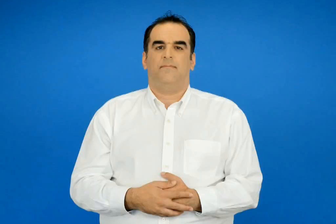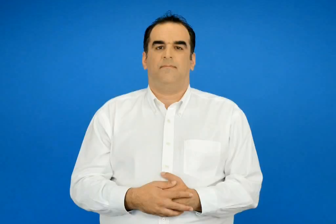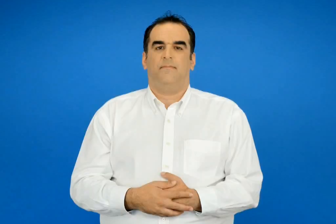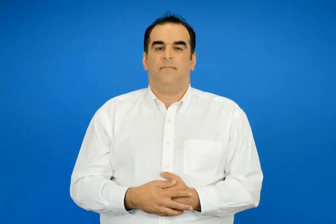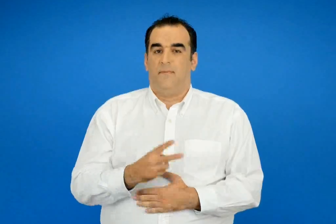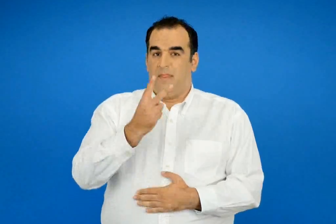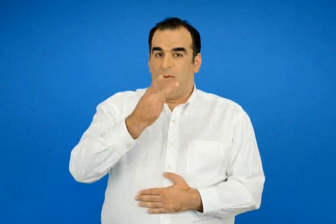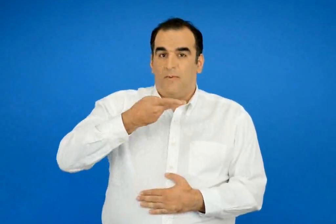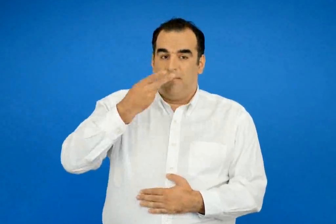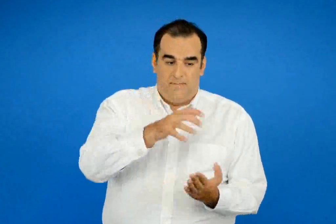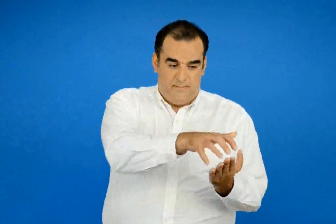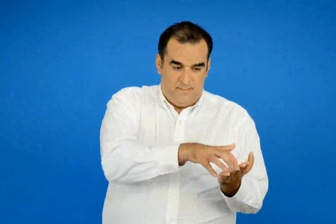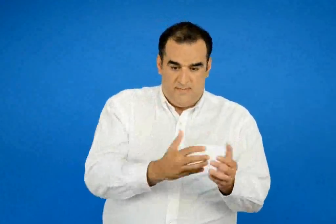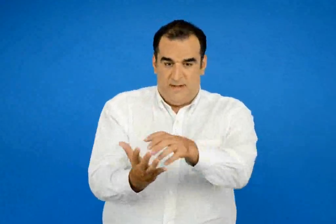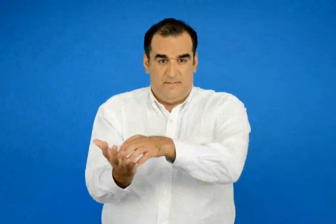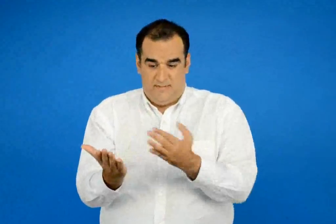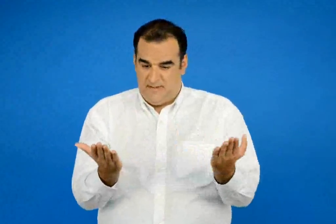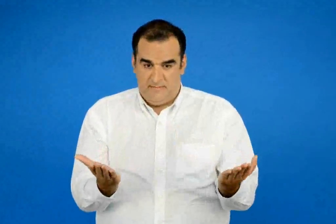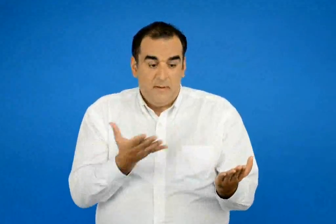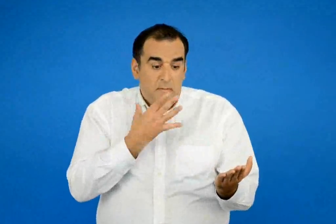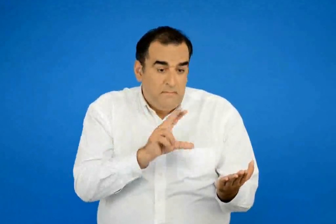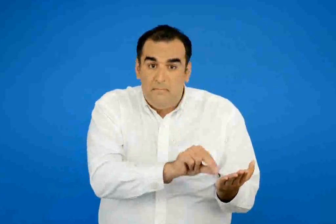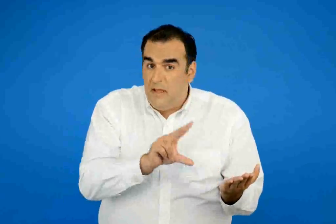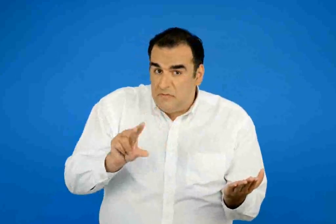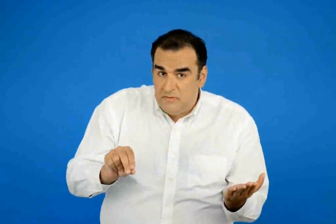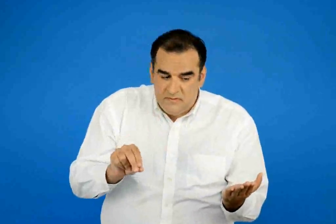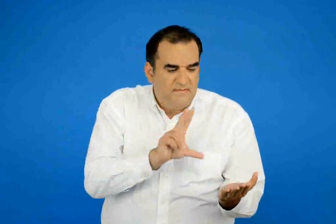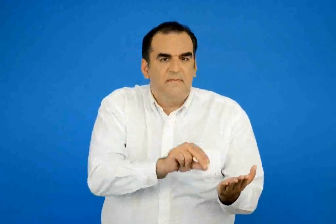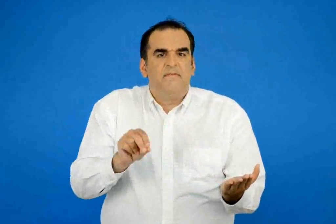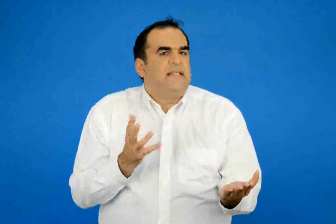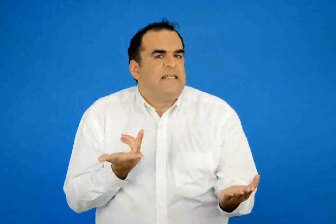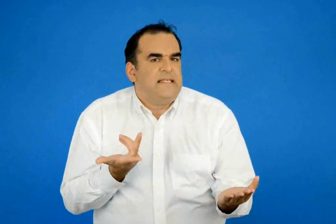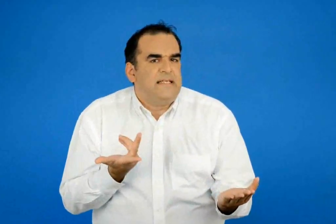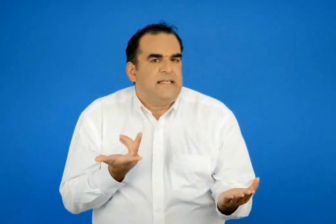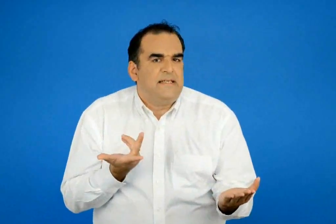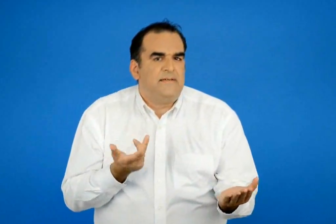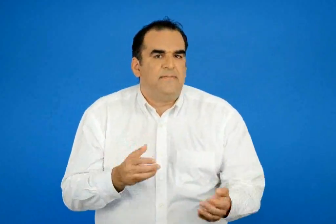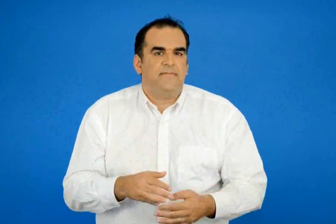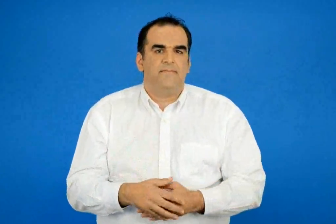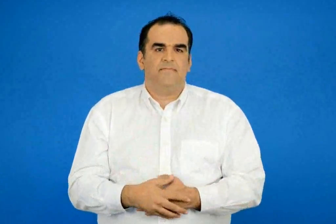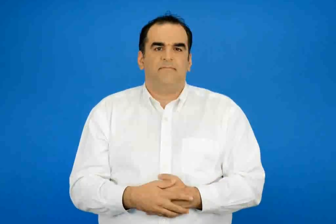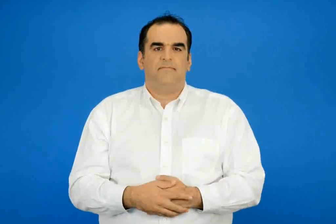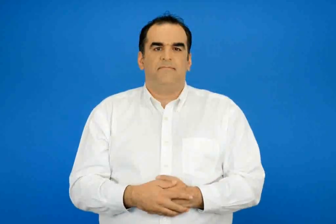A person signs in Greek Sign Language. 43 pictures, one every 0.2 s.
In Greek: μοιάζουν τα δύο ποιήματα ; σε τι ;
